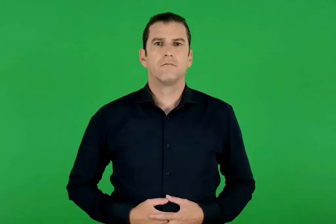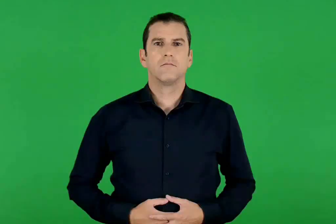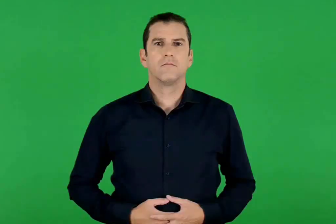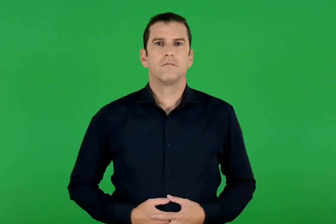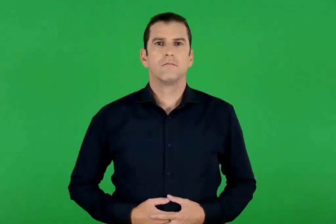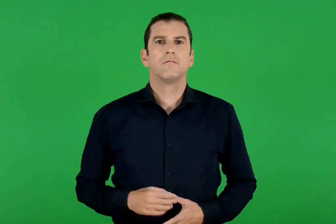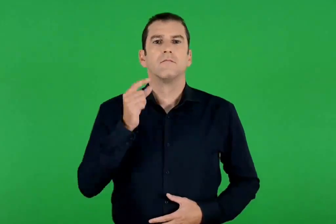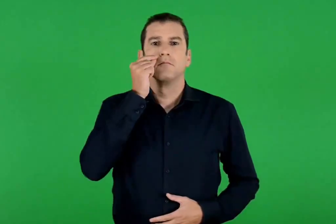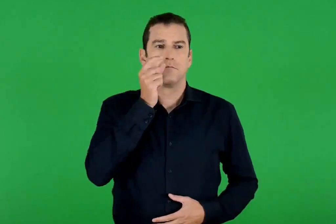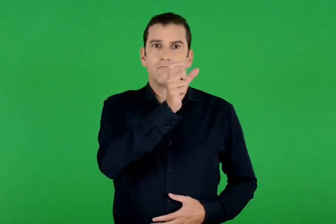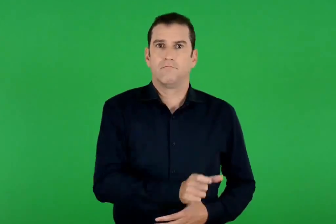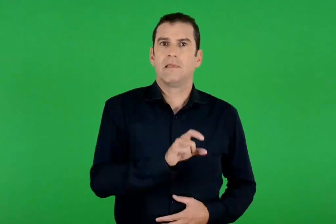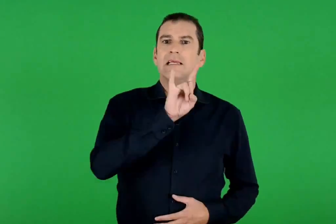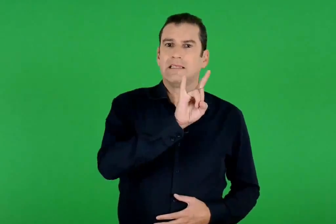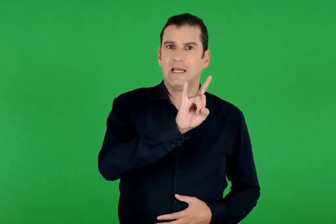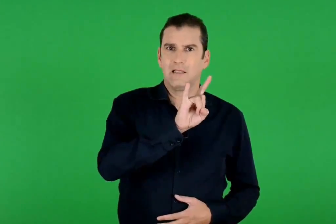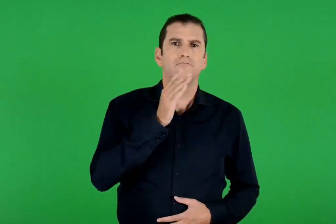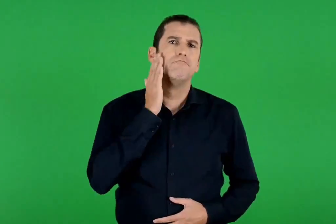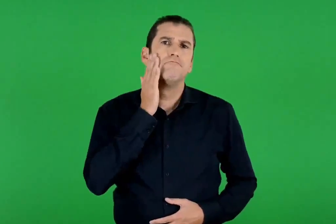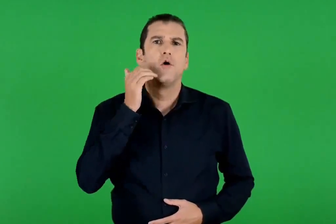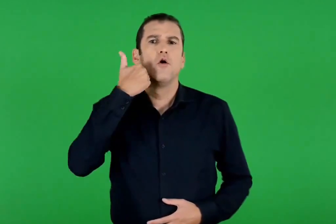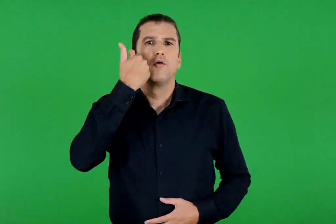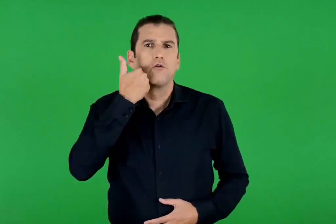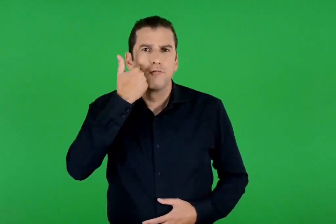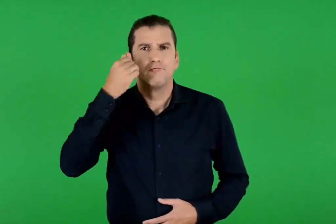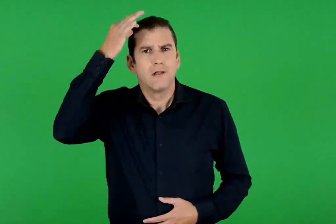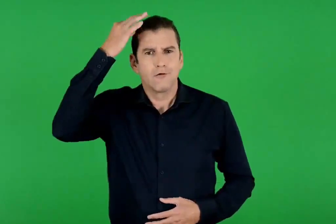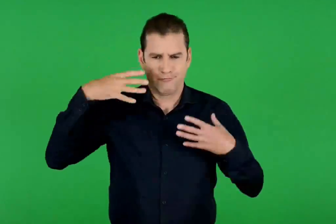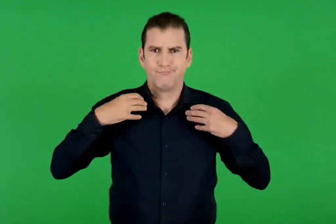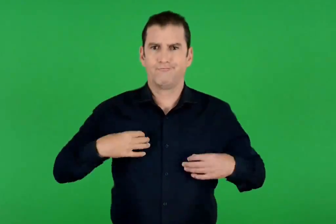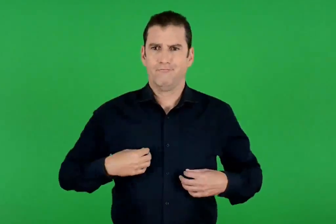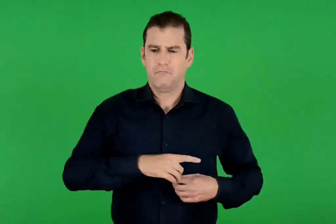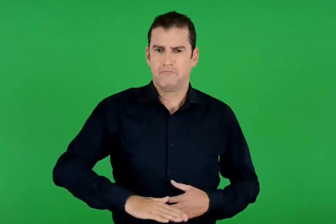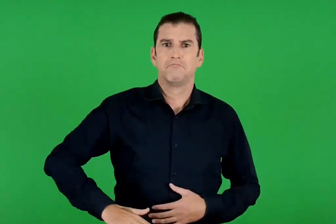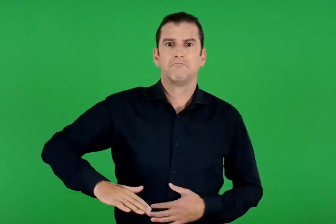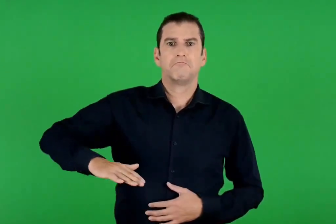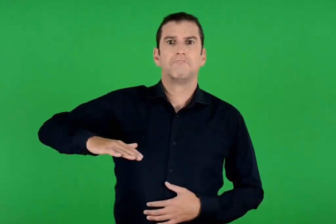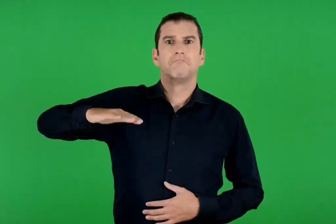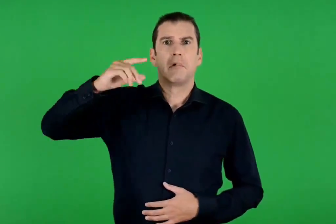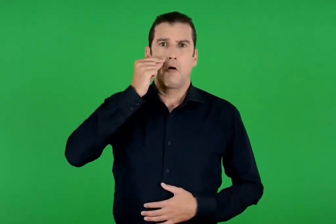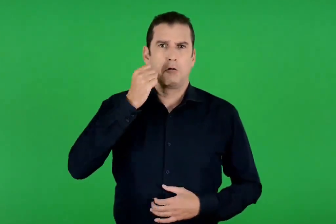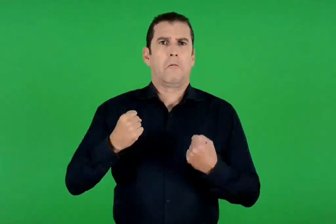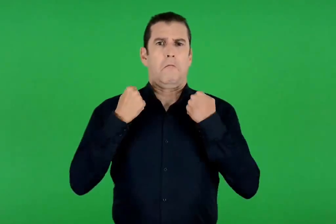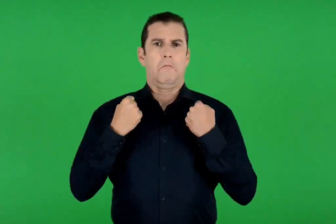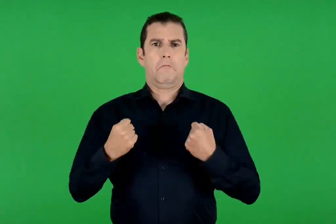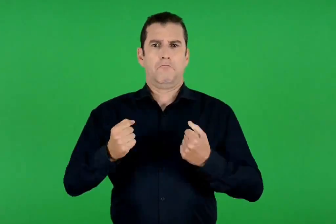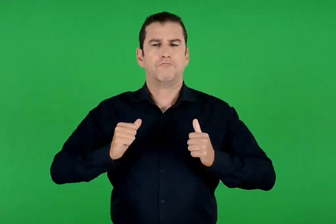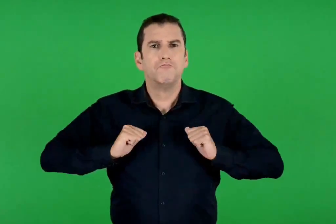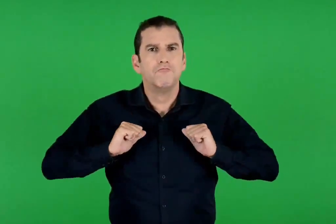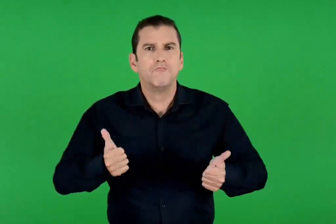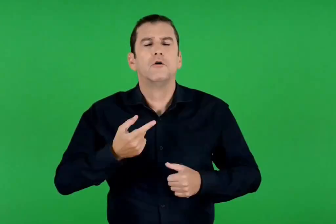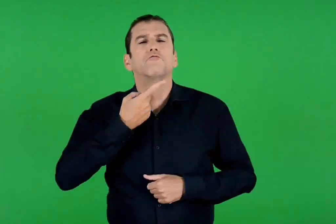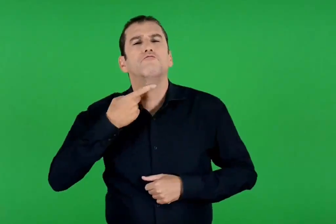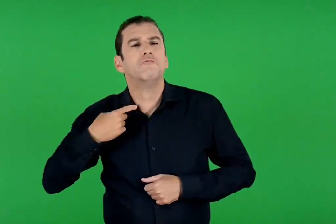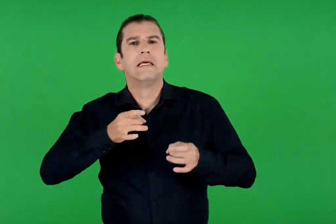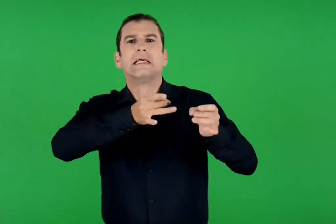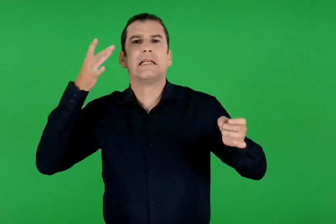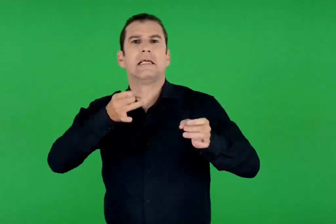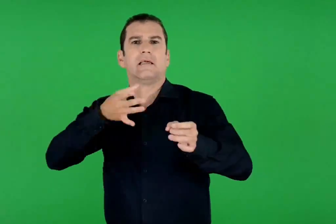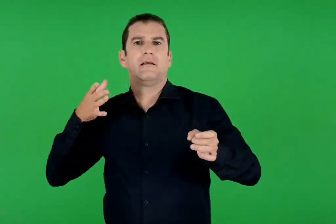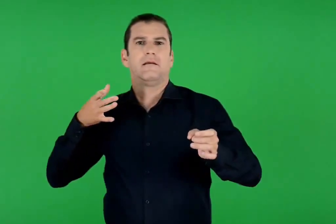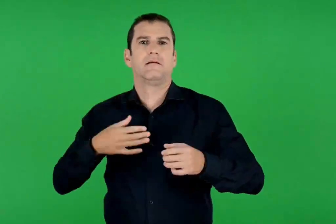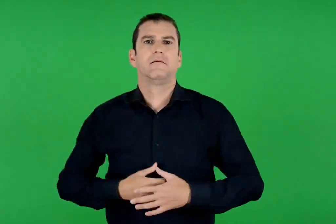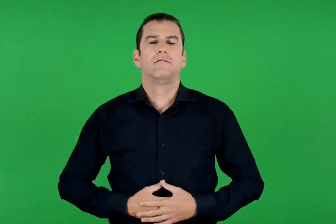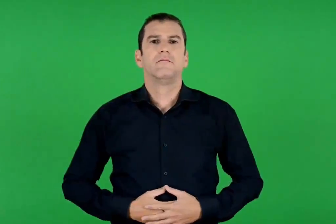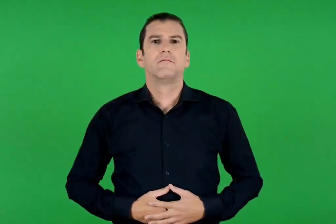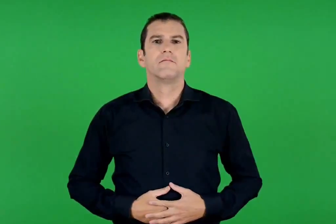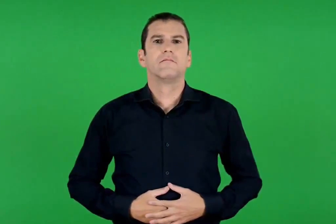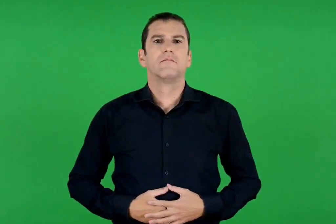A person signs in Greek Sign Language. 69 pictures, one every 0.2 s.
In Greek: ο ησαύ ήταν κοκκινωπός και τριχωτός και μεγαλώνοντας έγινε ένα δυνατό και τολμηρό αγόρι που αγαπούσε το κυνήγι
